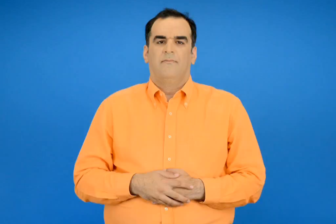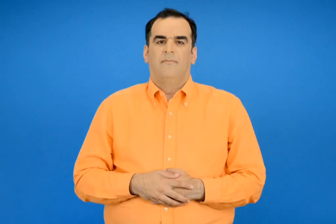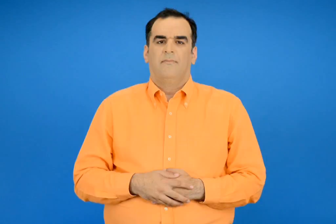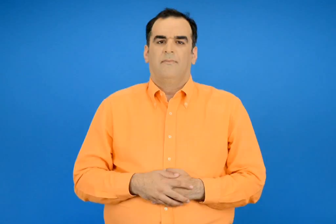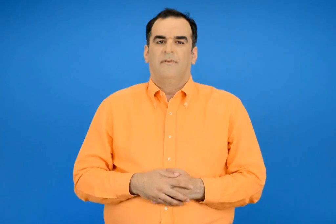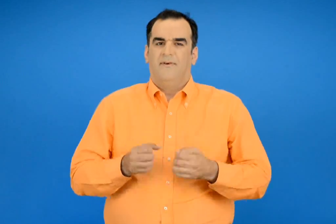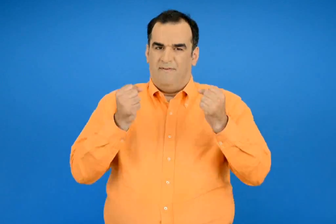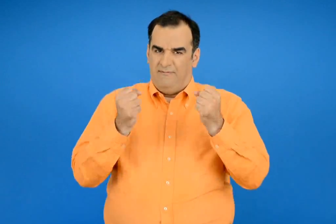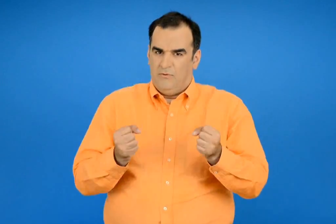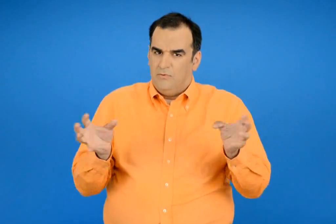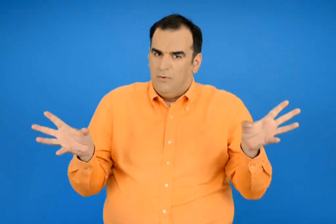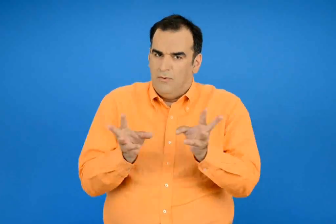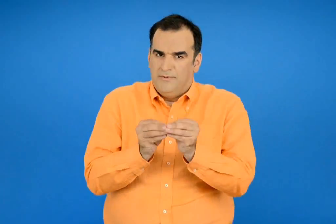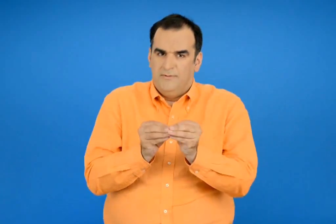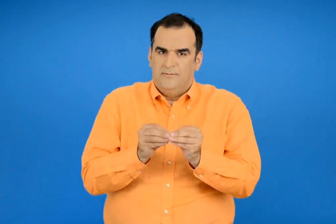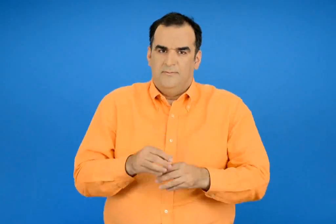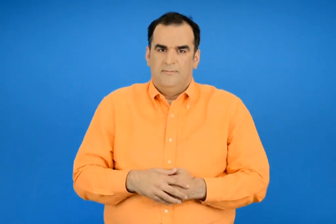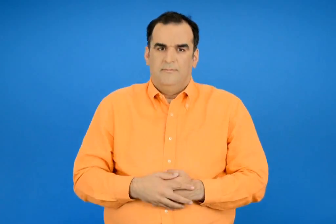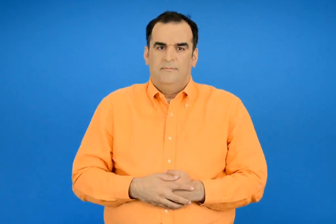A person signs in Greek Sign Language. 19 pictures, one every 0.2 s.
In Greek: βάρος συνολικά
